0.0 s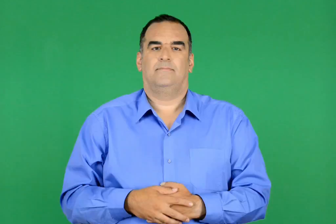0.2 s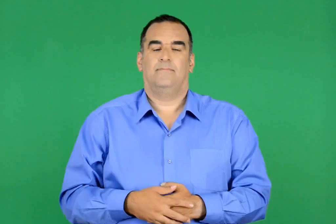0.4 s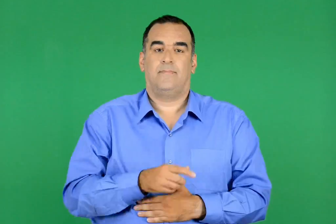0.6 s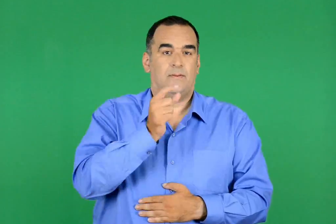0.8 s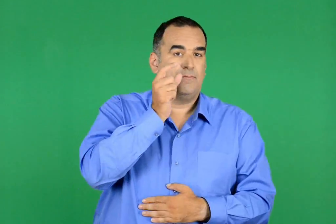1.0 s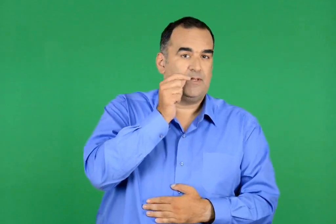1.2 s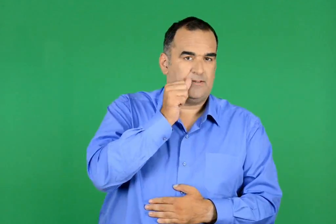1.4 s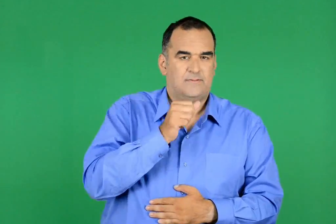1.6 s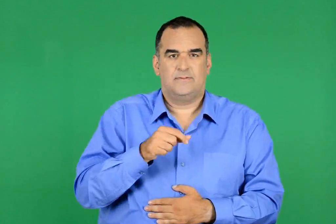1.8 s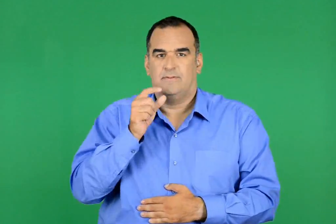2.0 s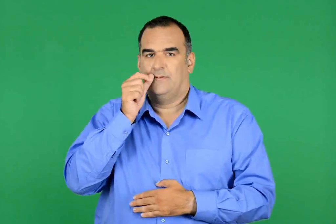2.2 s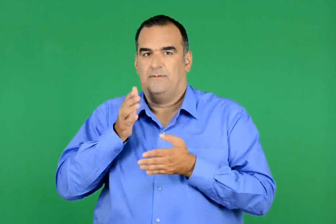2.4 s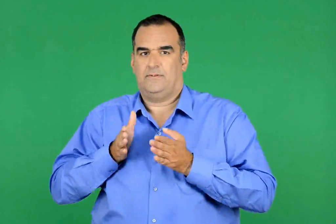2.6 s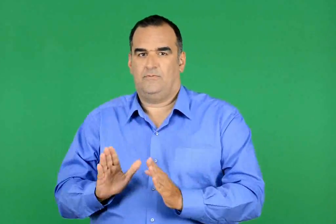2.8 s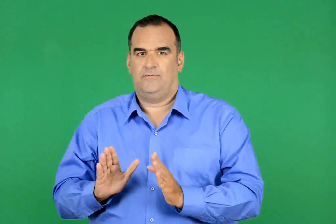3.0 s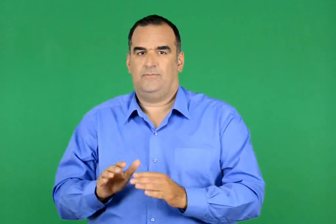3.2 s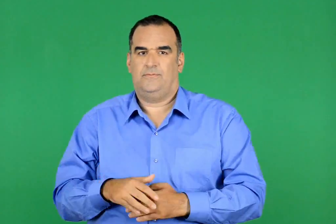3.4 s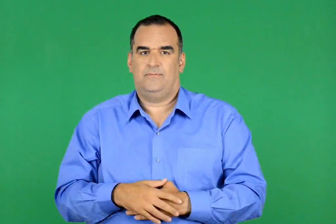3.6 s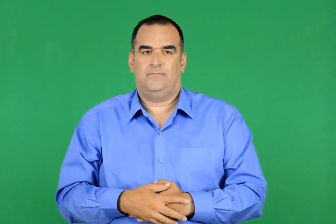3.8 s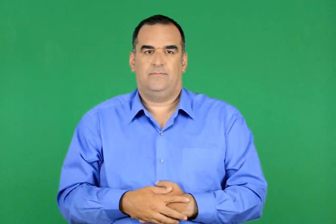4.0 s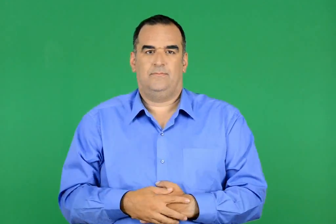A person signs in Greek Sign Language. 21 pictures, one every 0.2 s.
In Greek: πατέρας και γιος
